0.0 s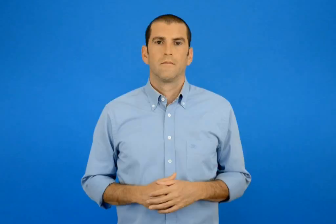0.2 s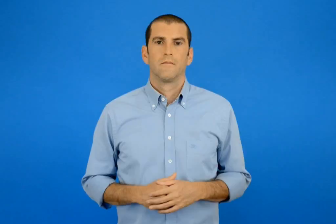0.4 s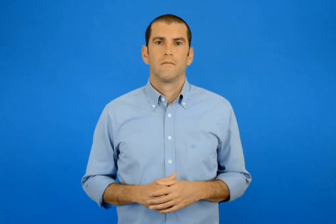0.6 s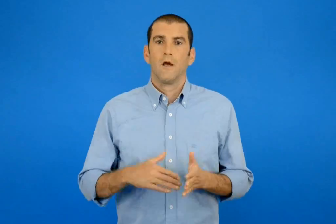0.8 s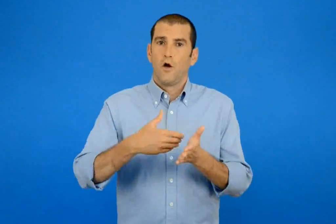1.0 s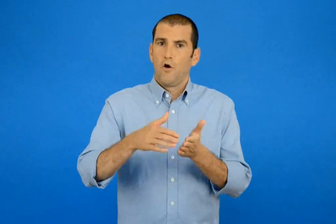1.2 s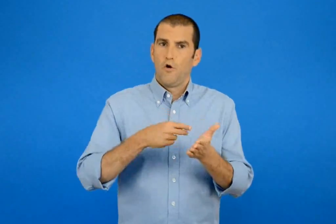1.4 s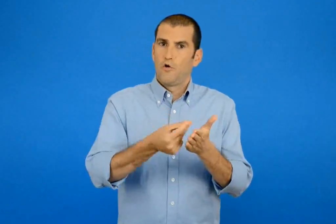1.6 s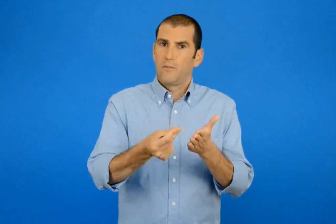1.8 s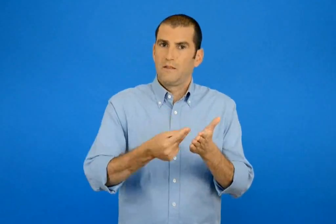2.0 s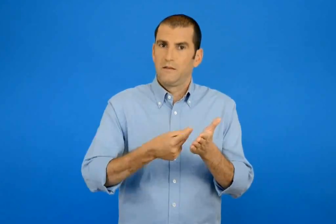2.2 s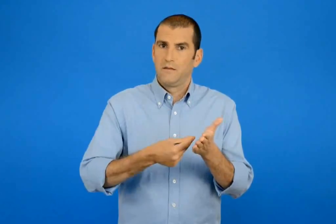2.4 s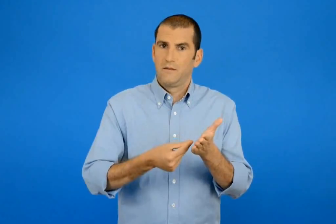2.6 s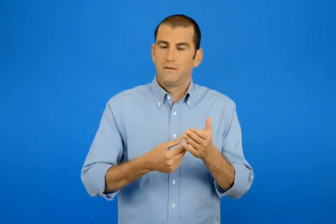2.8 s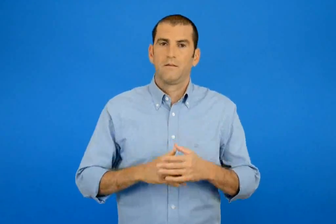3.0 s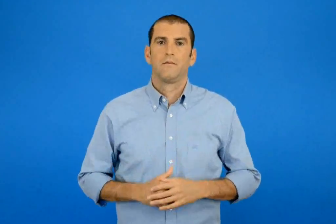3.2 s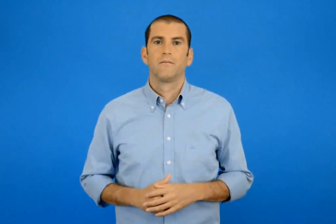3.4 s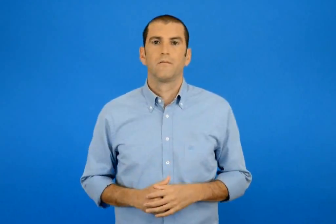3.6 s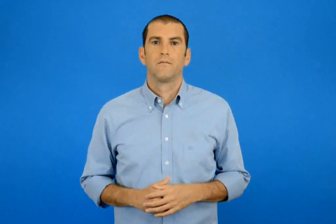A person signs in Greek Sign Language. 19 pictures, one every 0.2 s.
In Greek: χρωμάτισε
